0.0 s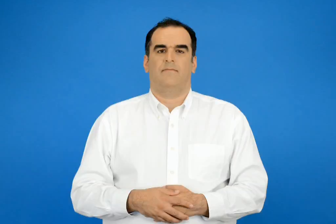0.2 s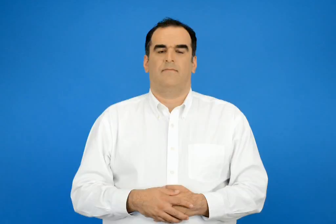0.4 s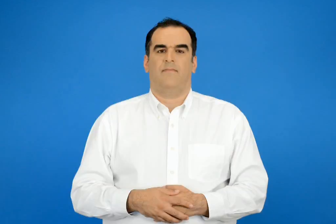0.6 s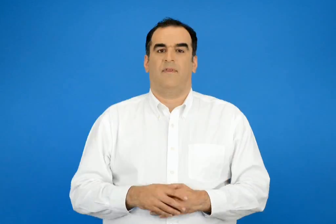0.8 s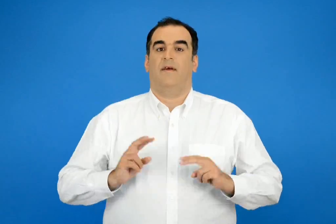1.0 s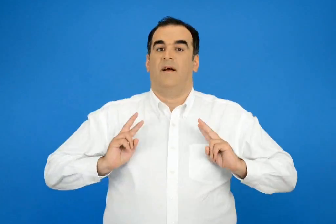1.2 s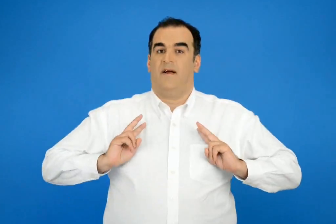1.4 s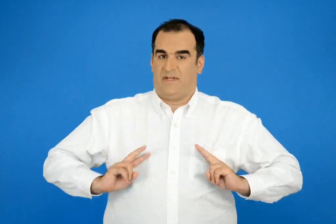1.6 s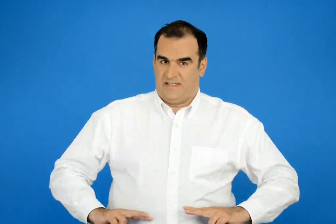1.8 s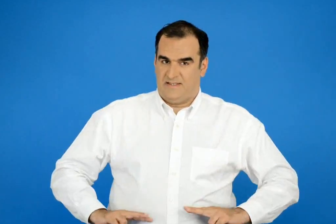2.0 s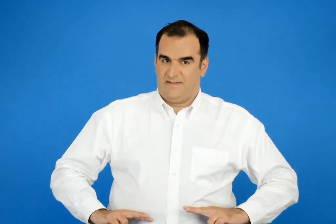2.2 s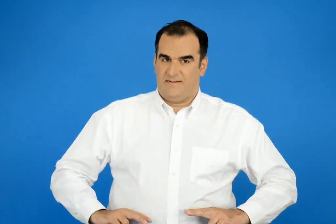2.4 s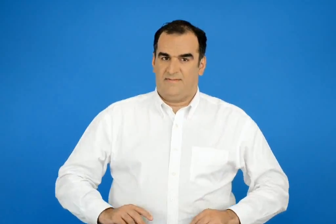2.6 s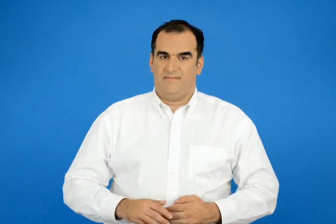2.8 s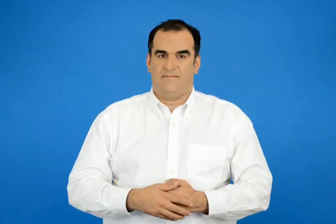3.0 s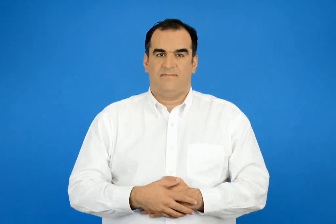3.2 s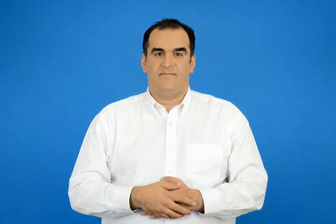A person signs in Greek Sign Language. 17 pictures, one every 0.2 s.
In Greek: ευχαρίστηση
